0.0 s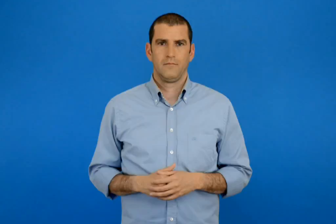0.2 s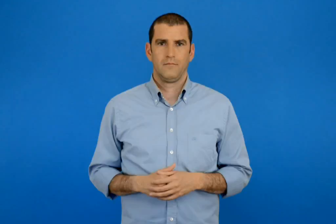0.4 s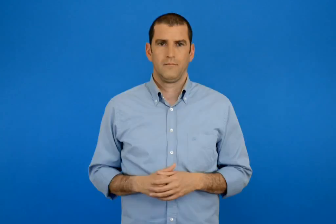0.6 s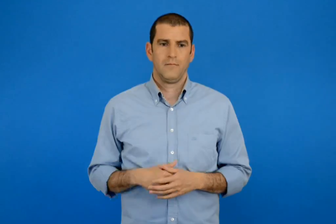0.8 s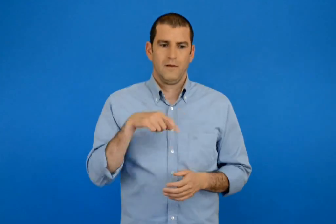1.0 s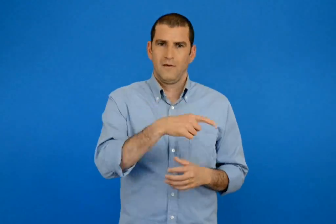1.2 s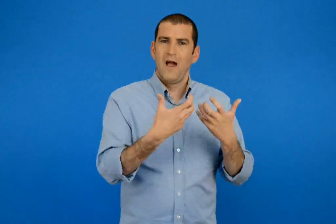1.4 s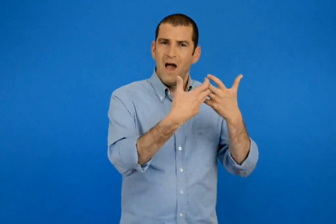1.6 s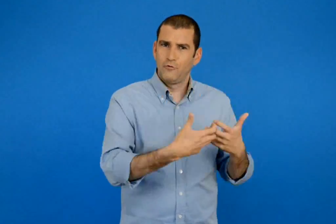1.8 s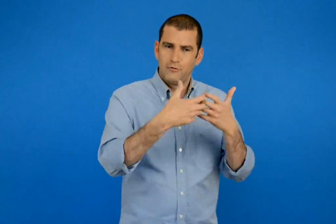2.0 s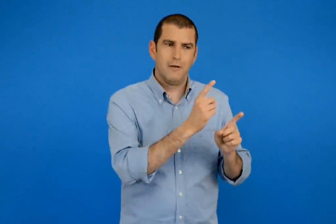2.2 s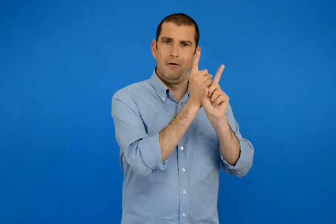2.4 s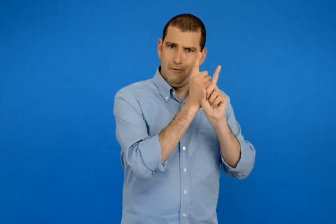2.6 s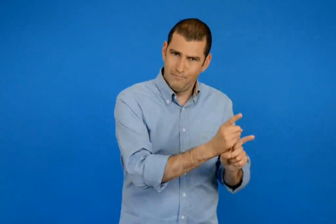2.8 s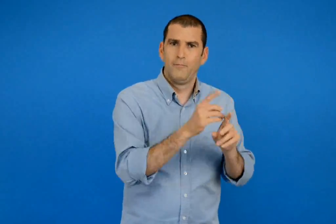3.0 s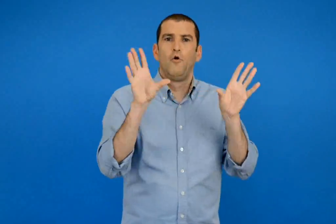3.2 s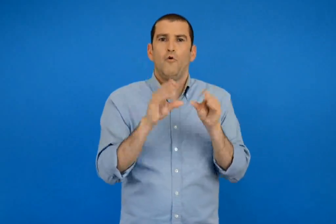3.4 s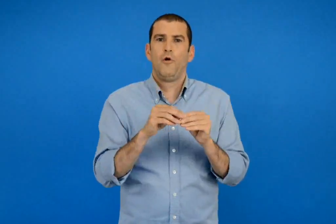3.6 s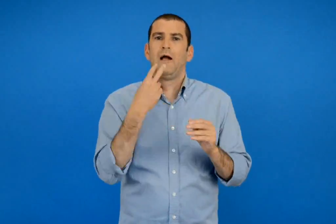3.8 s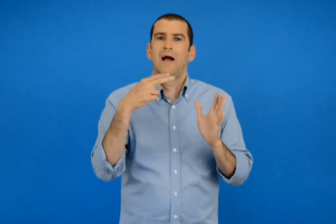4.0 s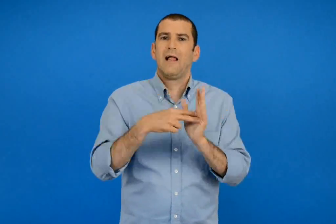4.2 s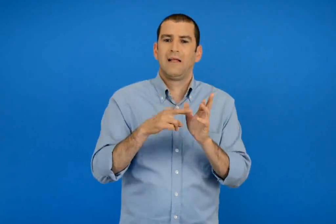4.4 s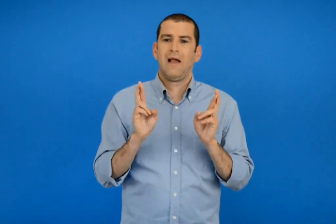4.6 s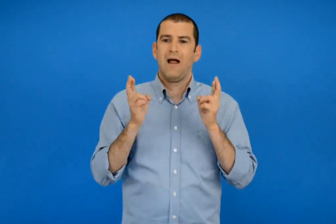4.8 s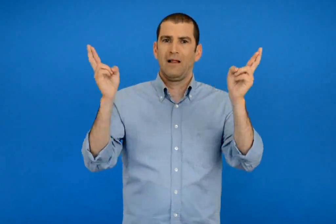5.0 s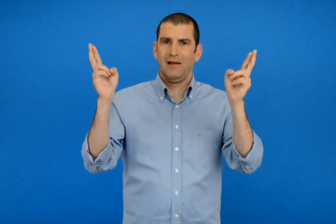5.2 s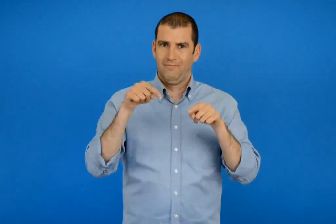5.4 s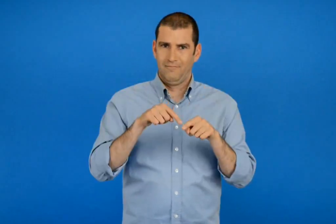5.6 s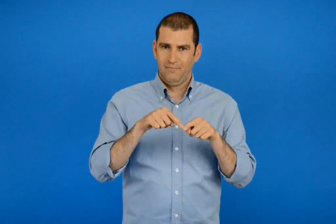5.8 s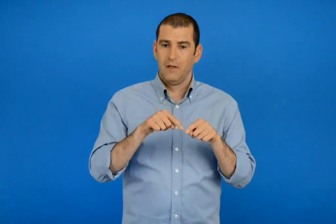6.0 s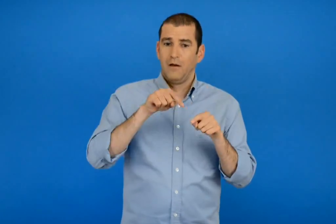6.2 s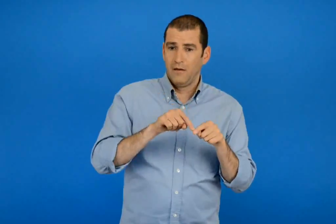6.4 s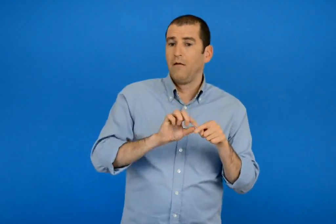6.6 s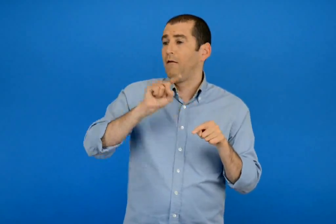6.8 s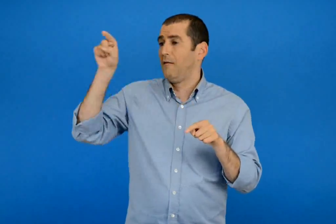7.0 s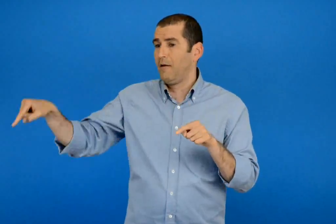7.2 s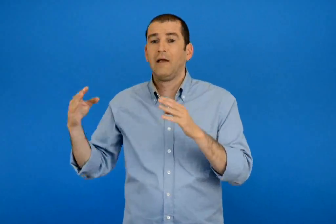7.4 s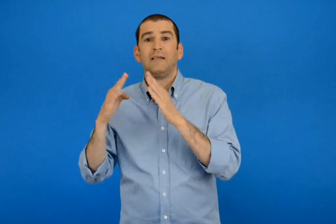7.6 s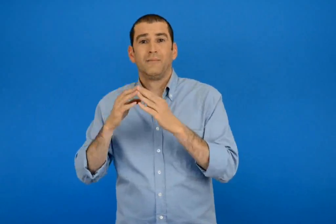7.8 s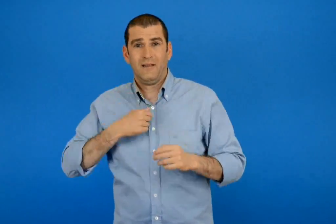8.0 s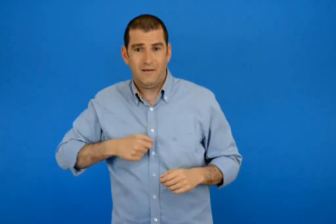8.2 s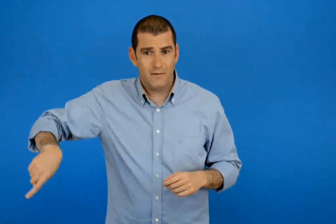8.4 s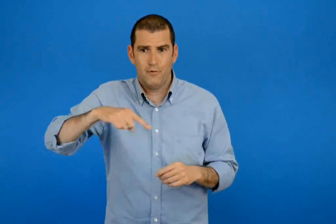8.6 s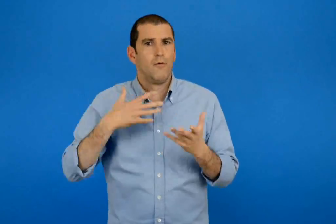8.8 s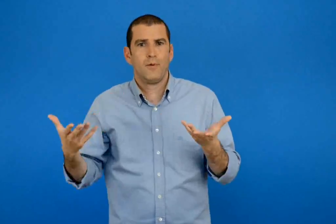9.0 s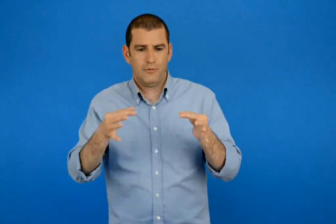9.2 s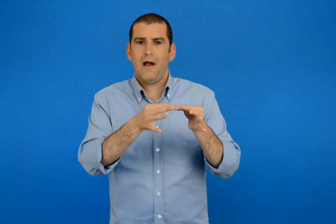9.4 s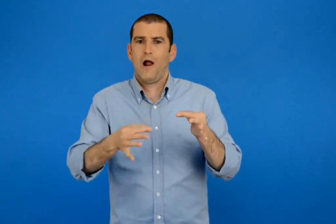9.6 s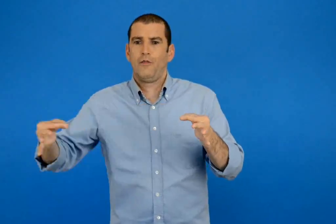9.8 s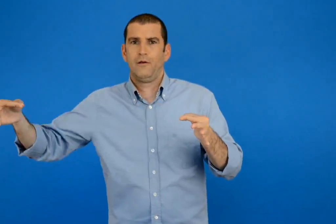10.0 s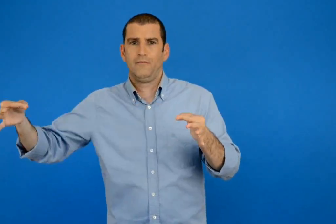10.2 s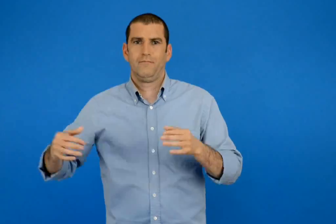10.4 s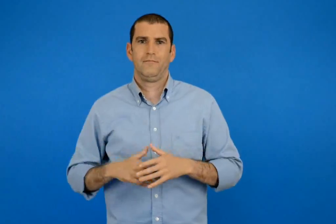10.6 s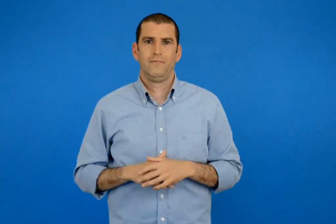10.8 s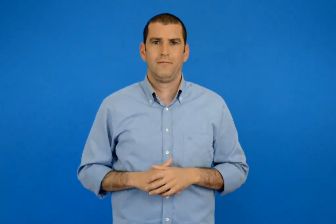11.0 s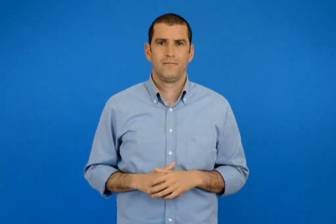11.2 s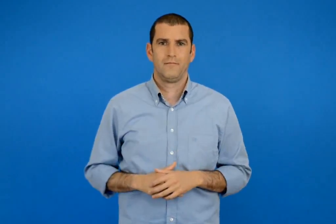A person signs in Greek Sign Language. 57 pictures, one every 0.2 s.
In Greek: η ηλεκτρική ενέργεια παράγεται σε ειδικά εργοστάσια από εκεί μεταφέρεται με καλώδια μέχρι τα σπίτια μας
